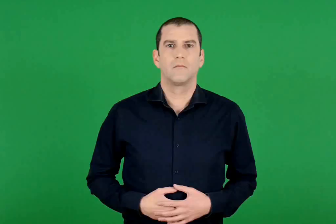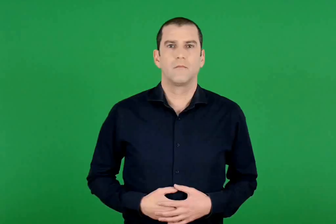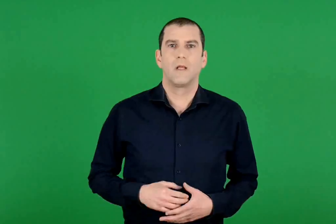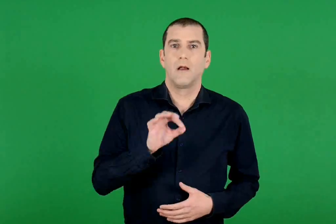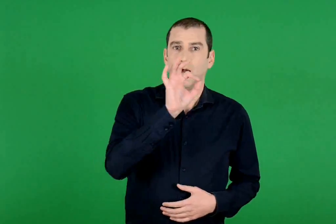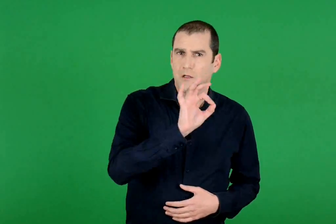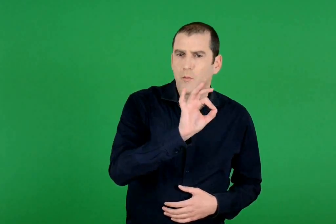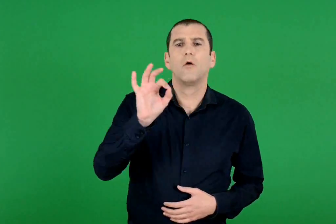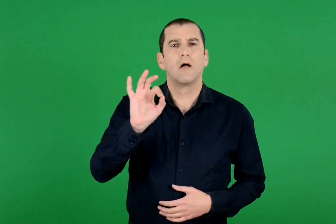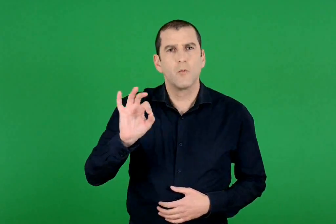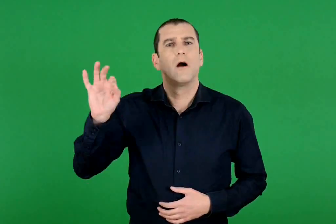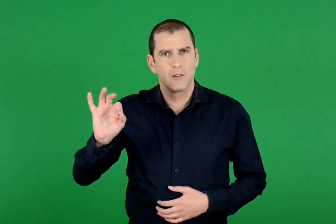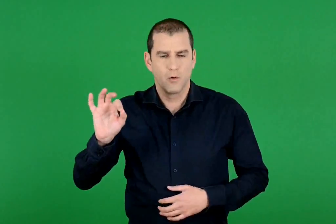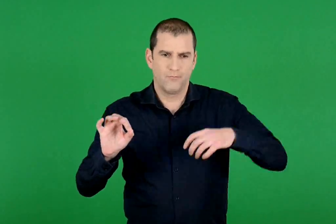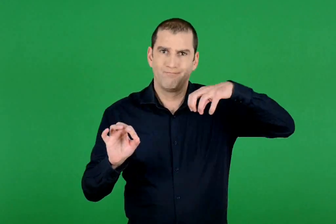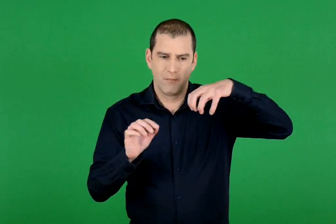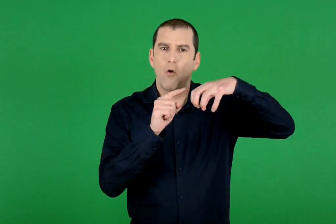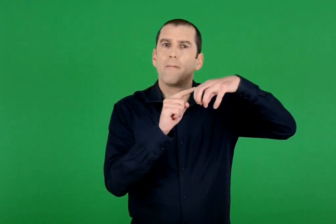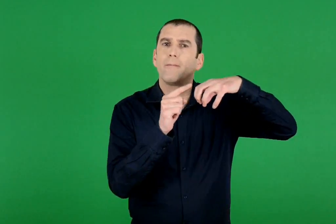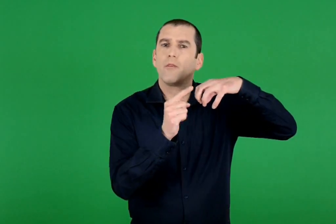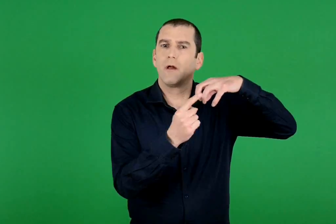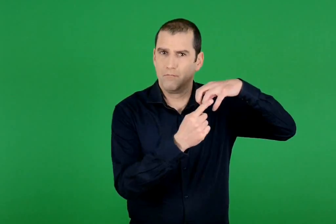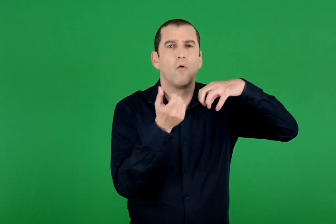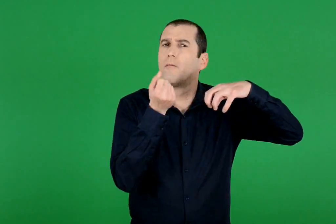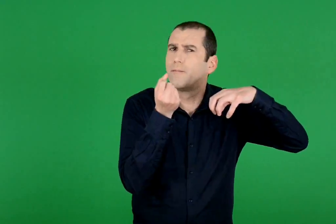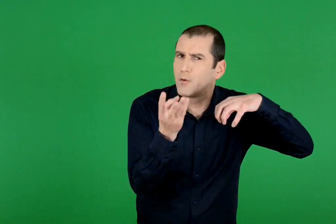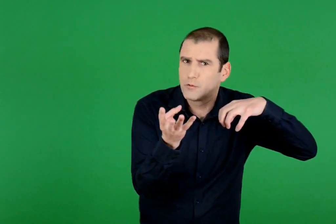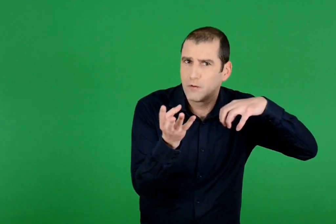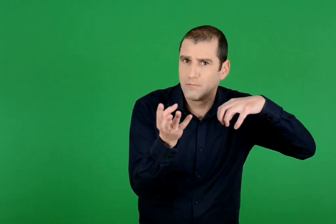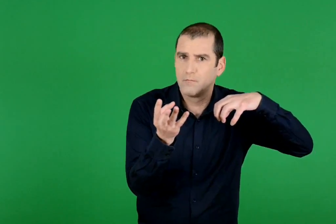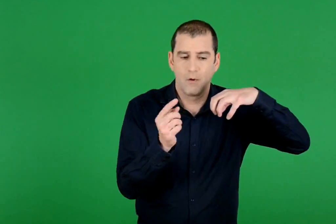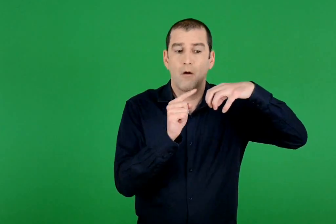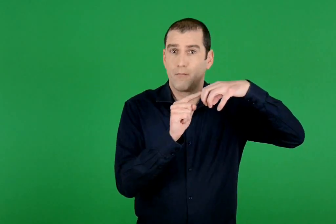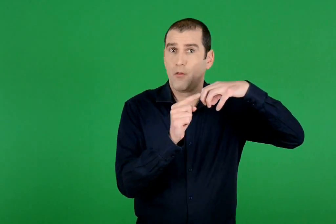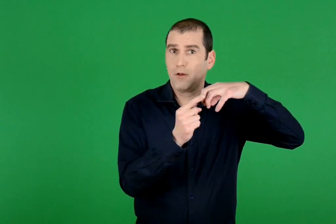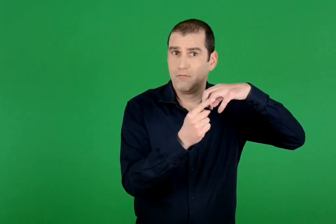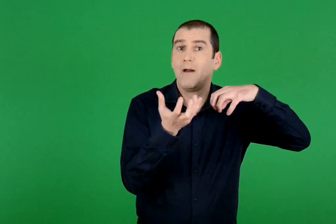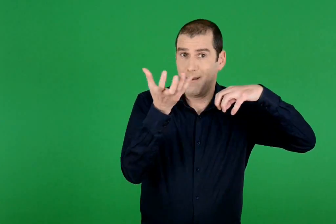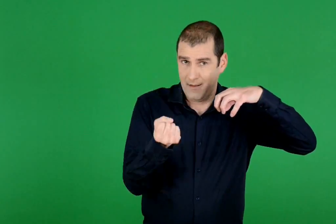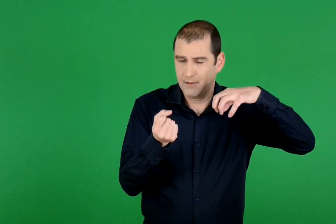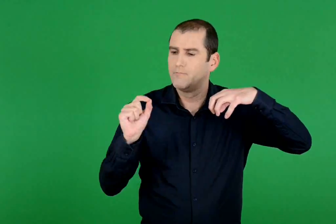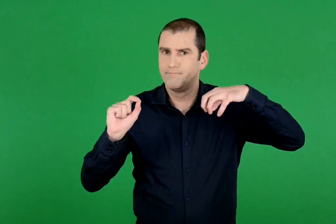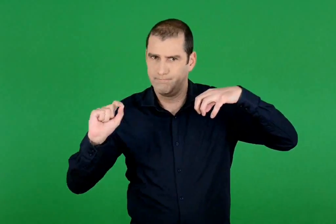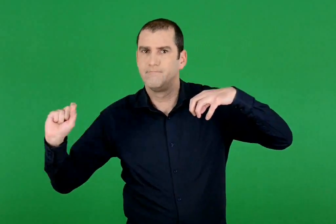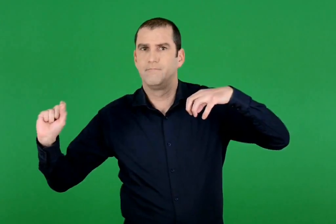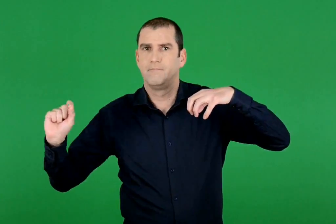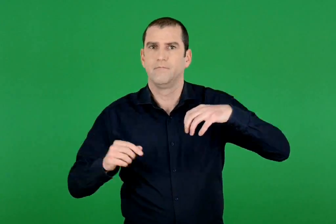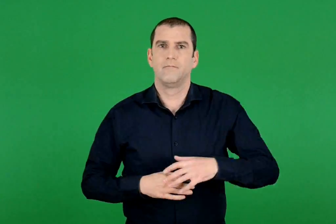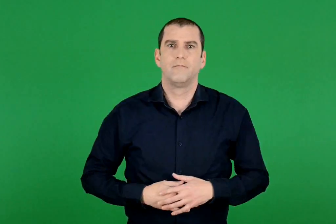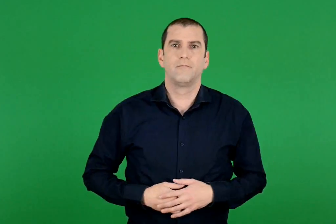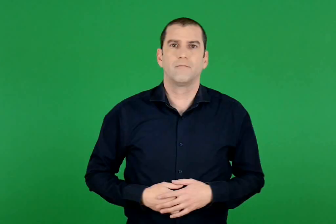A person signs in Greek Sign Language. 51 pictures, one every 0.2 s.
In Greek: πόσα πόδια έχει το κάθε έντομο ; έχει πόδια
